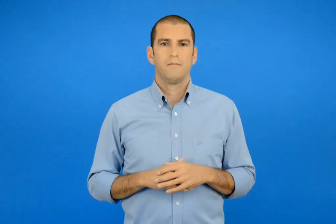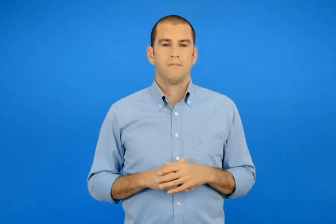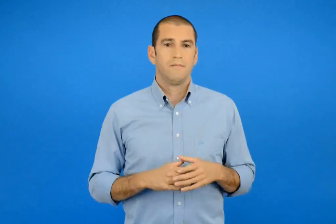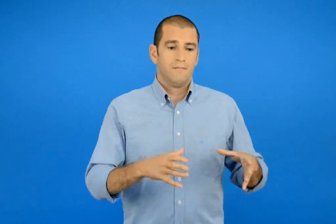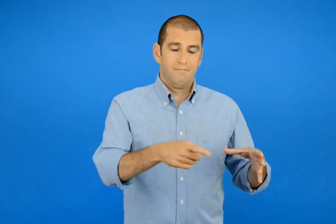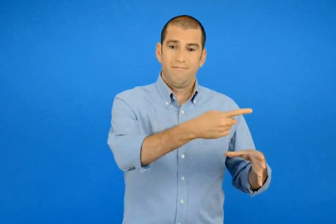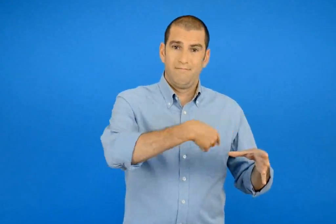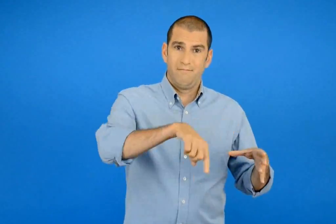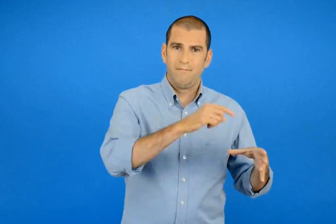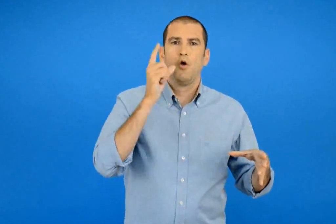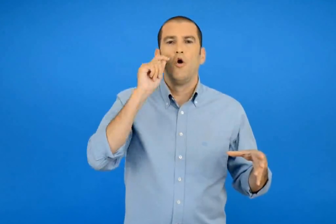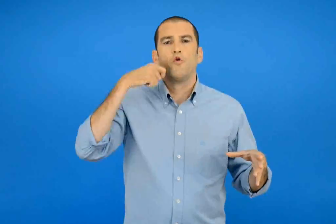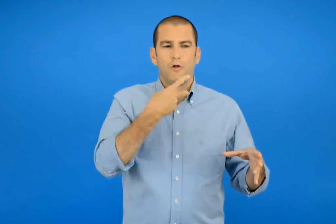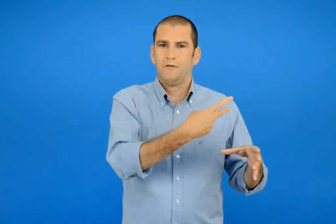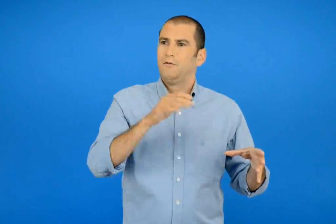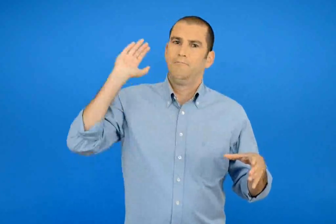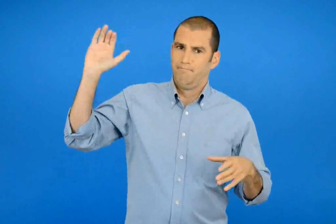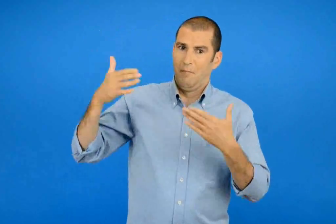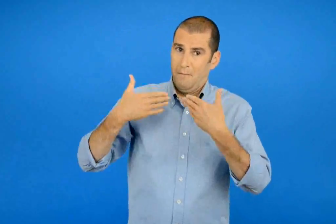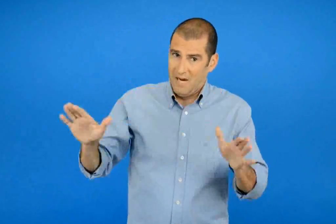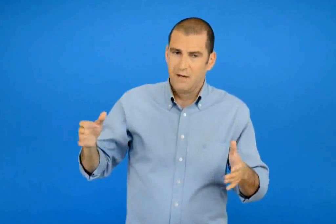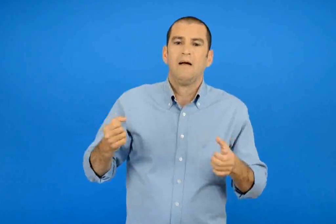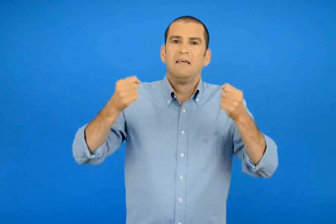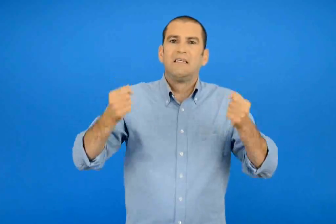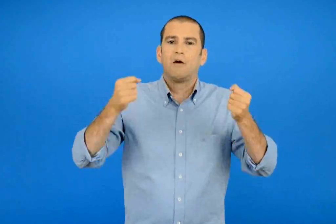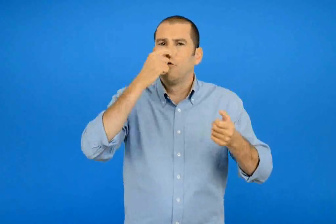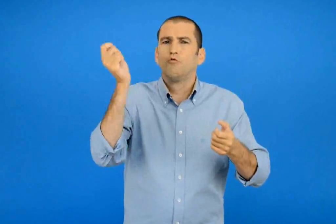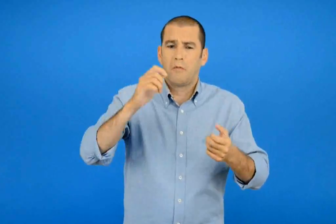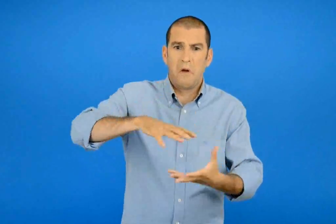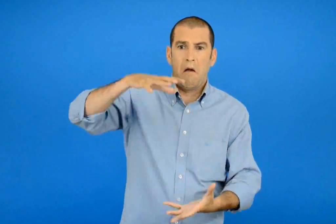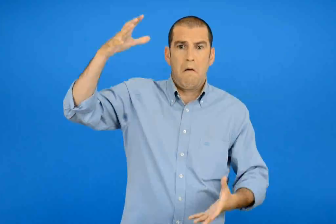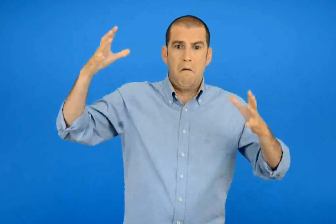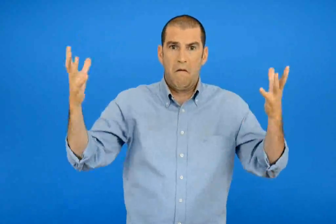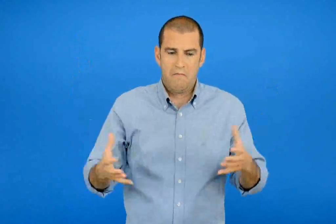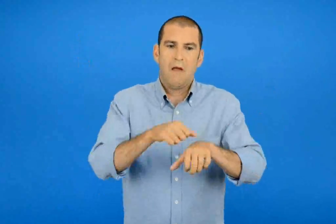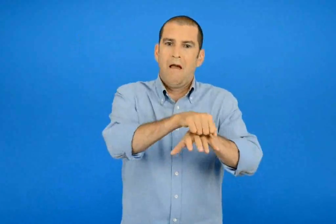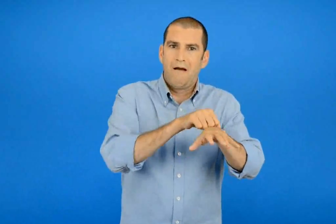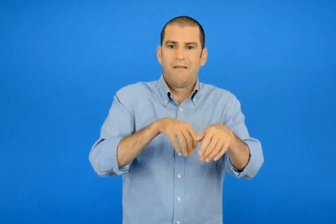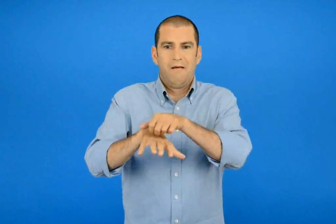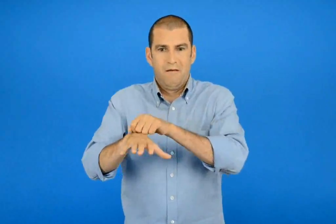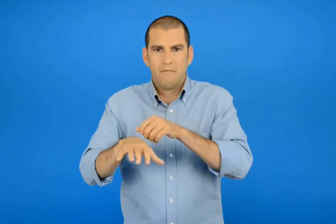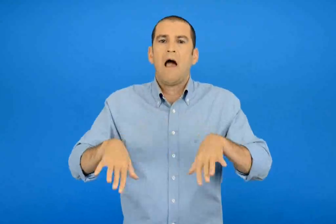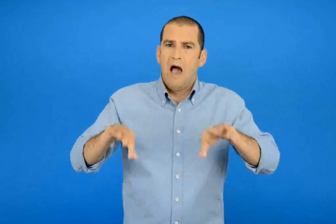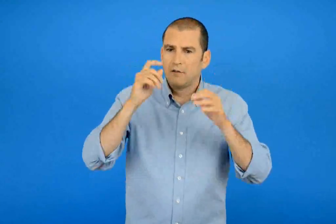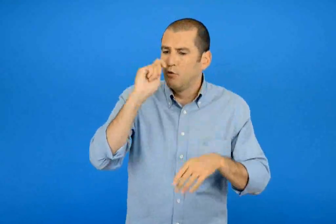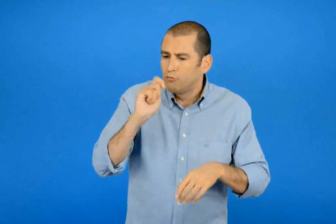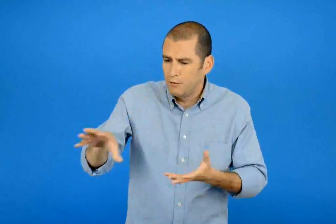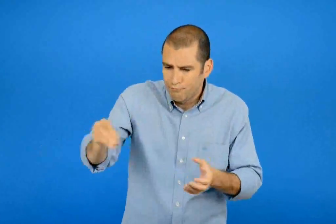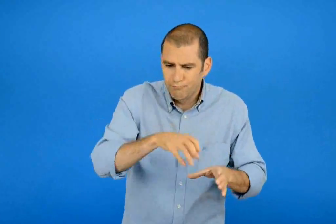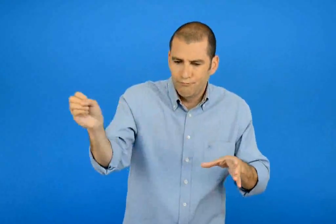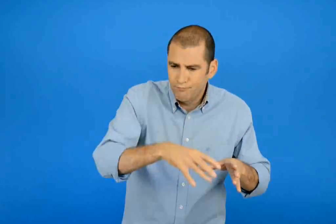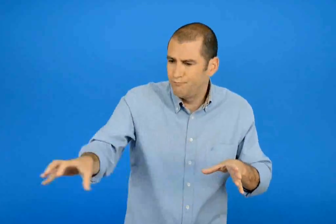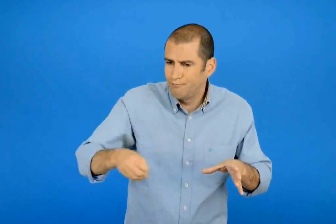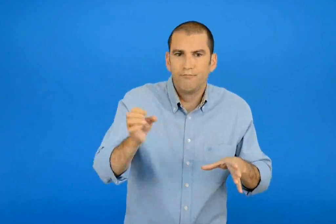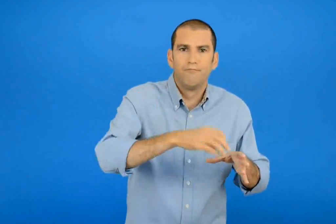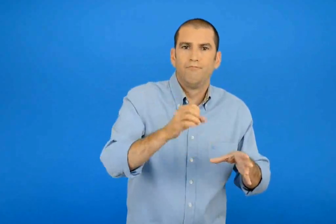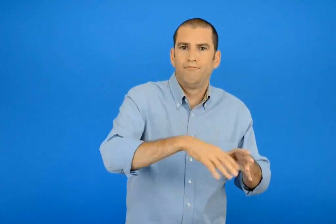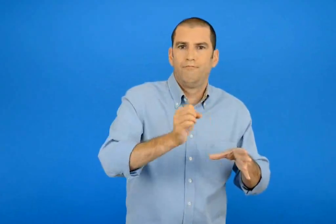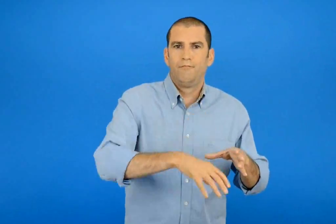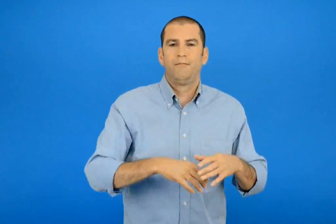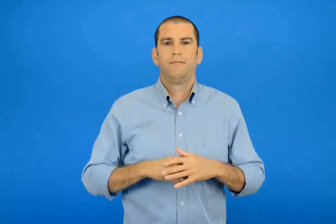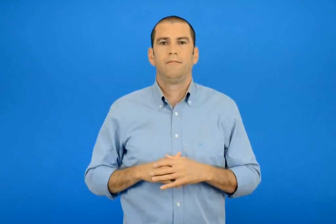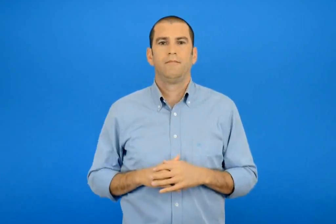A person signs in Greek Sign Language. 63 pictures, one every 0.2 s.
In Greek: ζήτησαν από τους γονείς τους μεγάλες σακουλές σκουπιδιών και γάντια και αρχίσαν να μαζεύουν τα σκουπίδια
